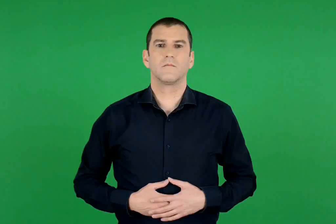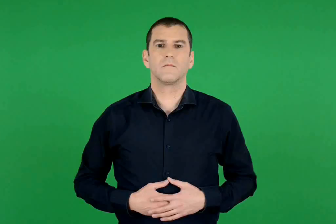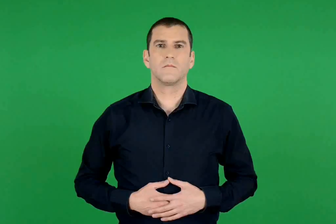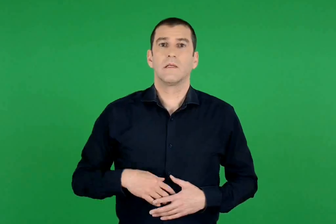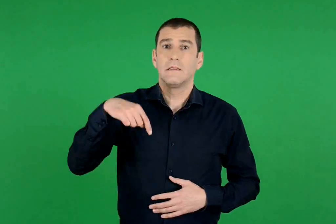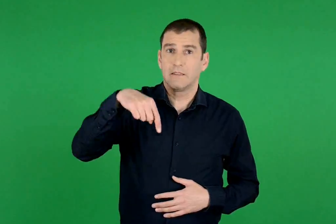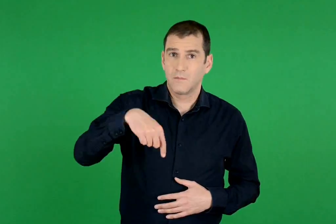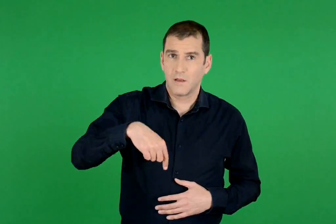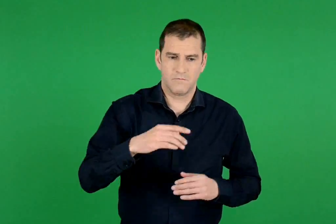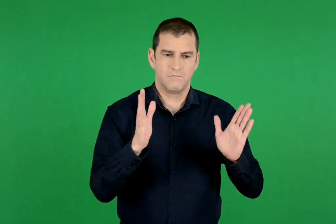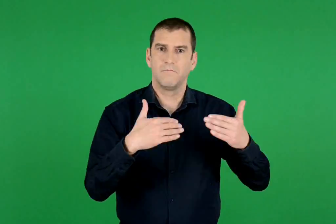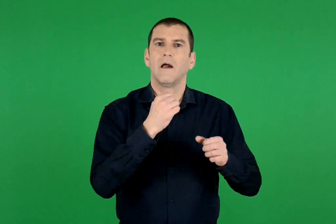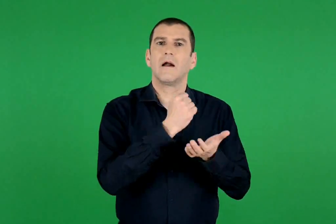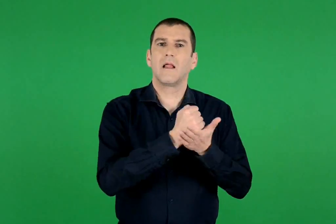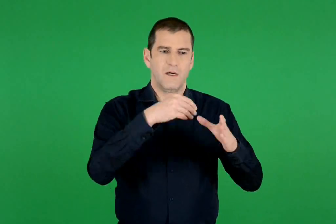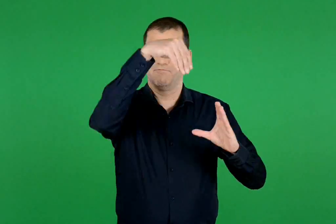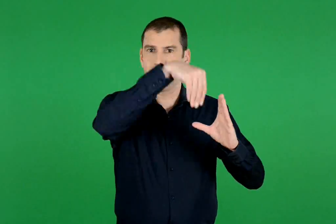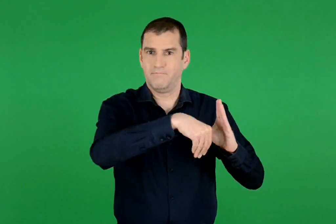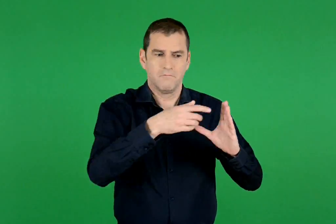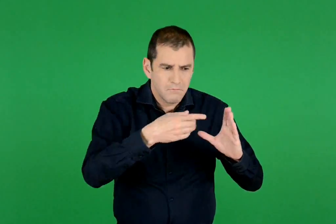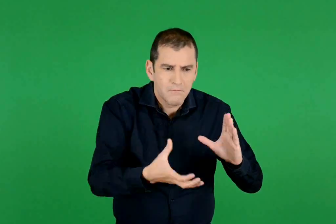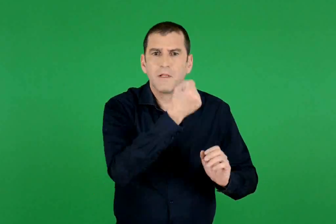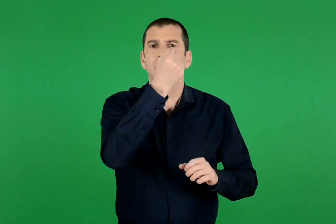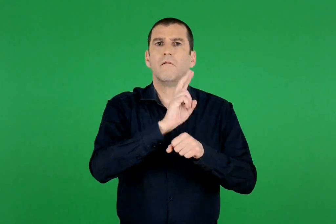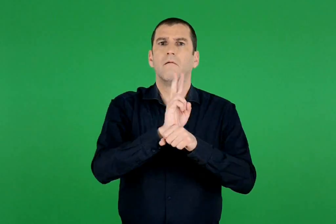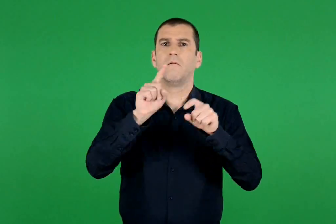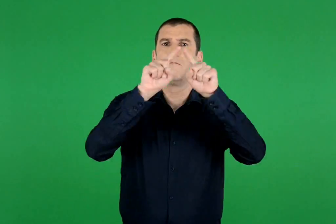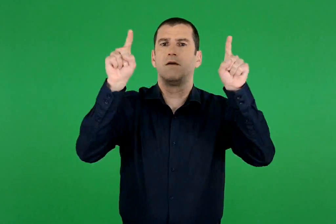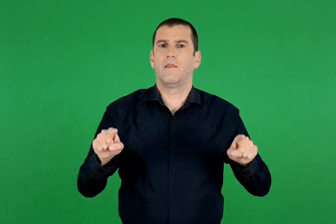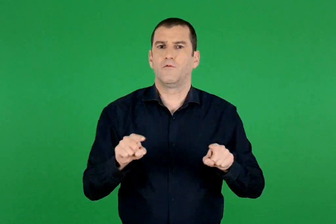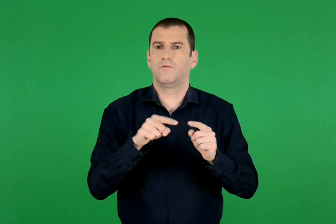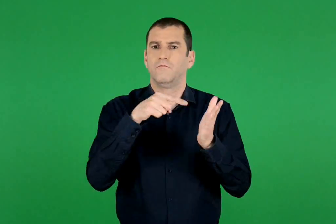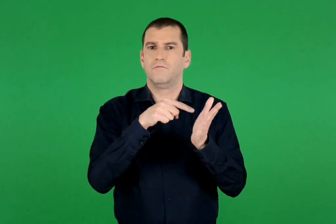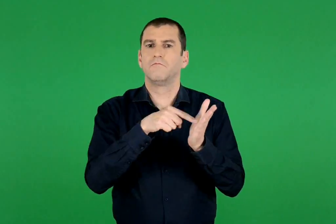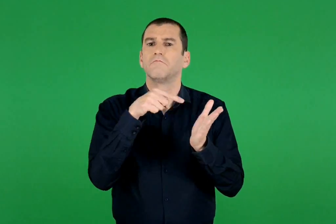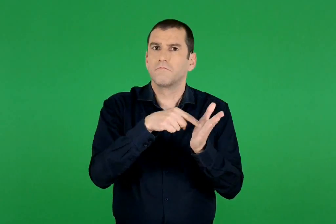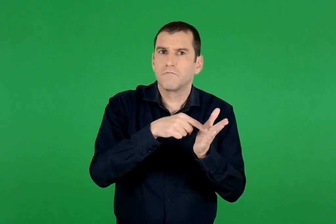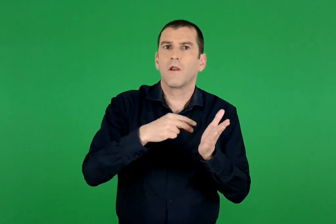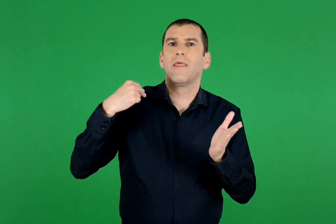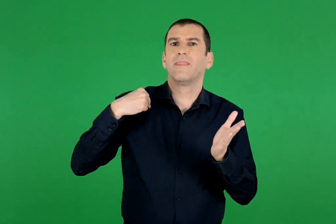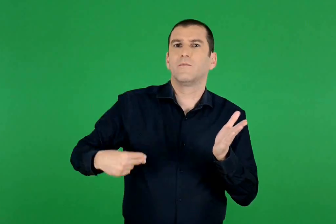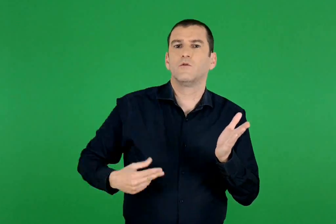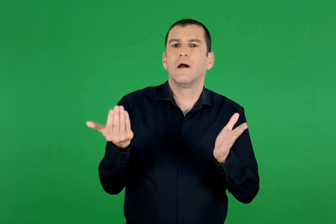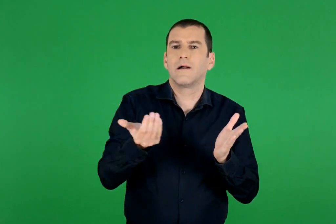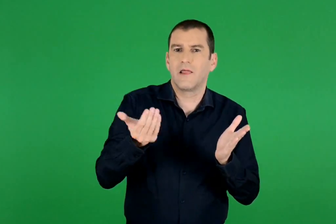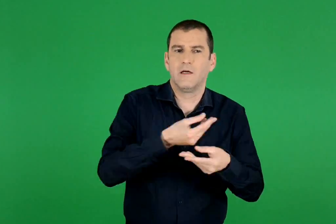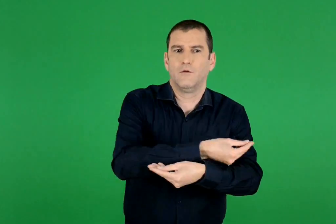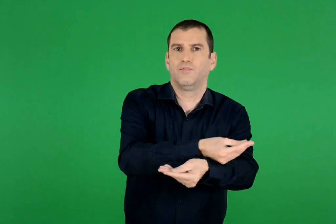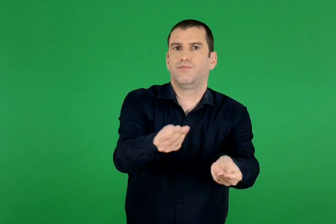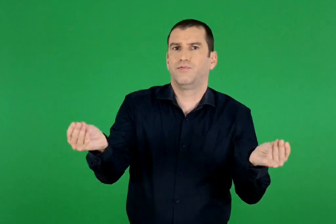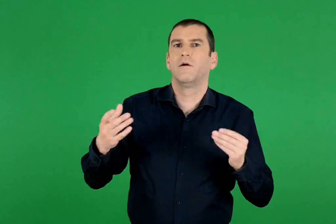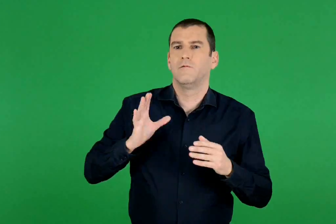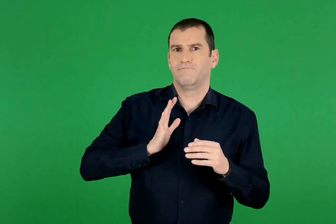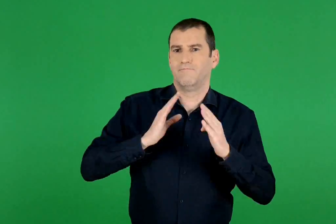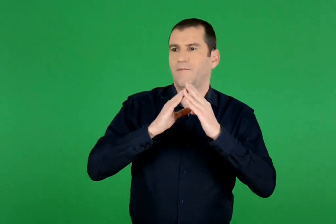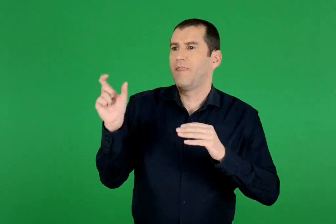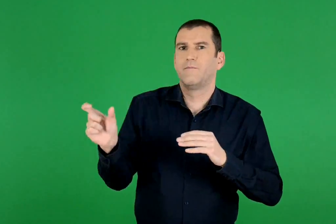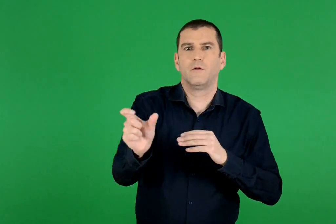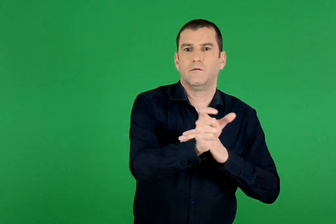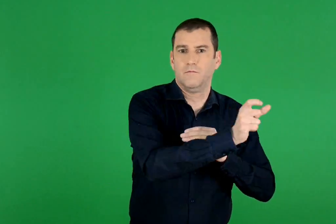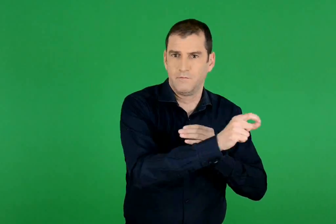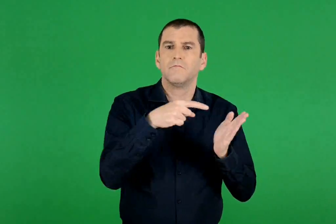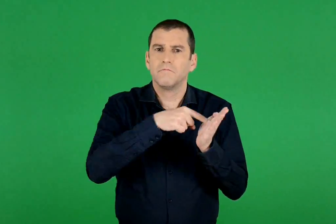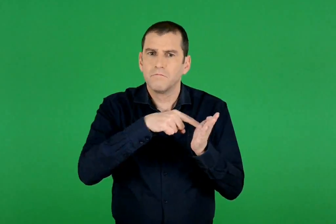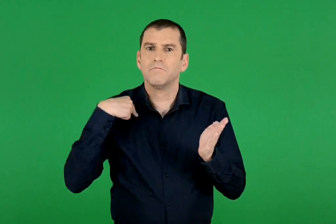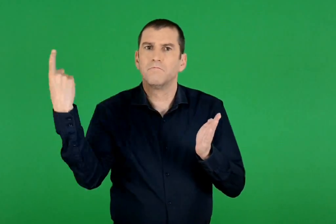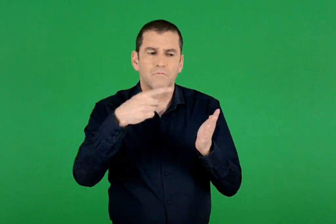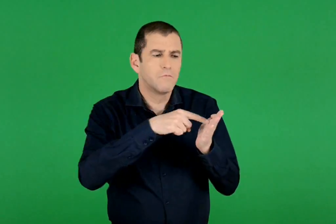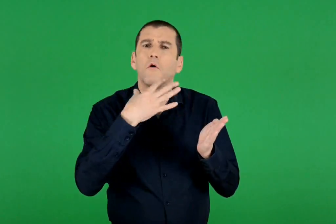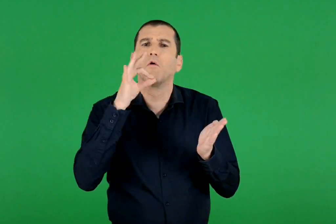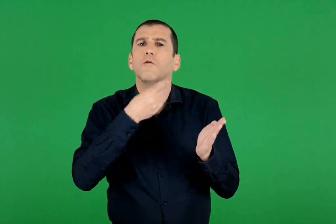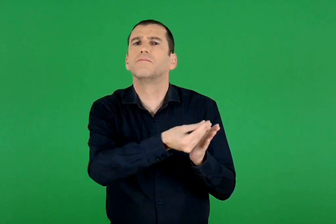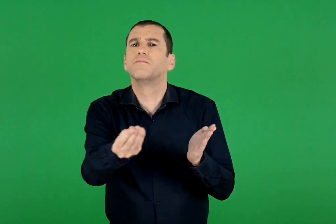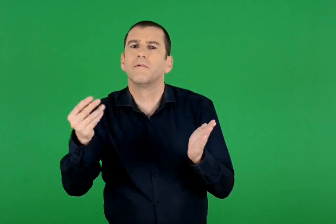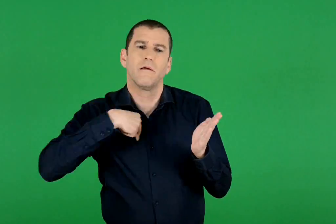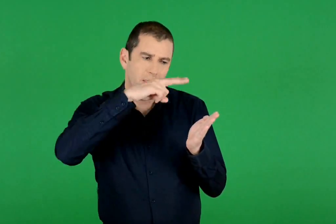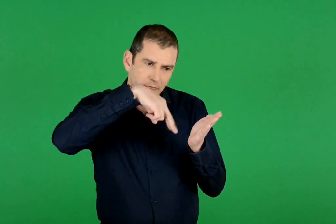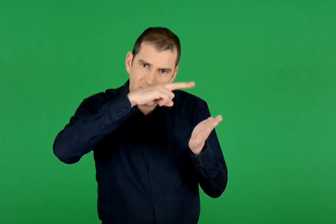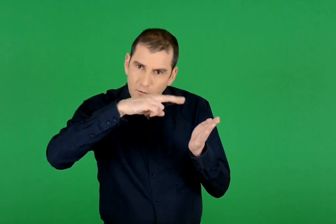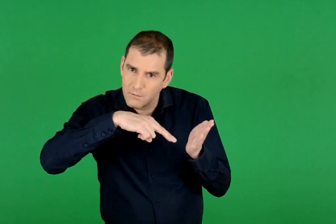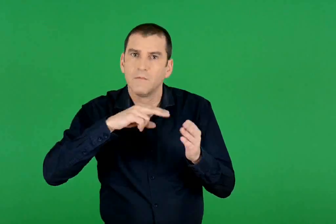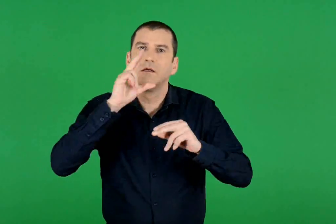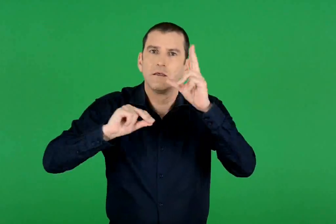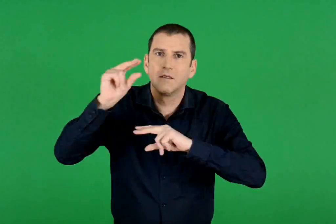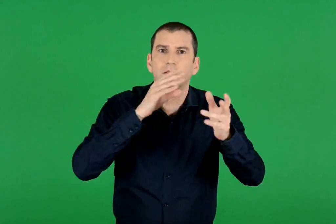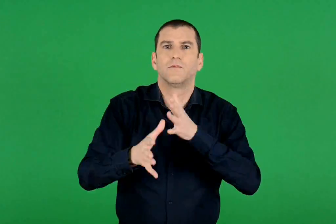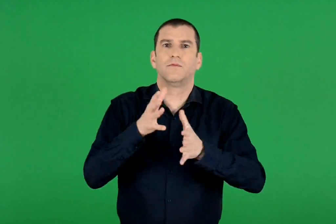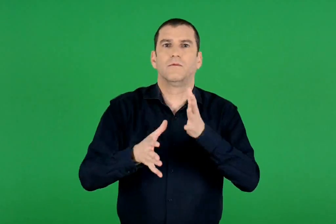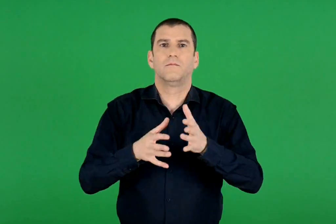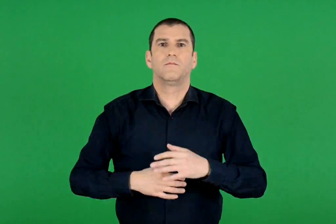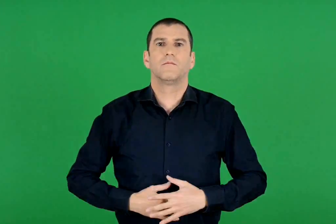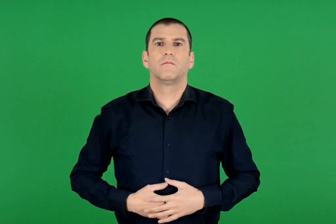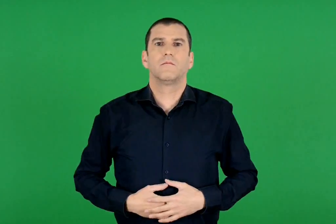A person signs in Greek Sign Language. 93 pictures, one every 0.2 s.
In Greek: σήμερα βρήκα στο γραμματοκιβώτιό μας αυτό το φυλλάδιο. ας το διαβάσουμε και ας συζητήσουμε τους λόγους που ο δήμος καλλιθέας το μοίρασε στους δημότες του
